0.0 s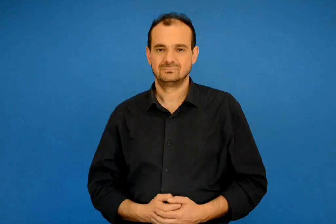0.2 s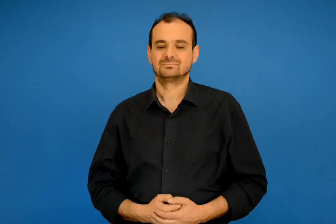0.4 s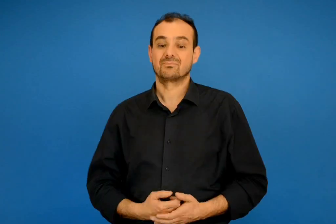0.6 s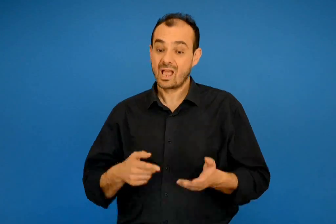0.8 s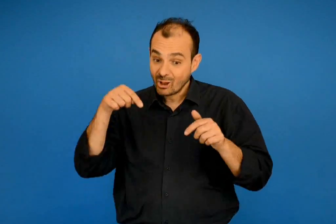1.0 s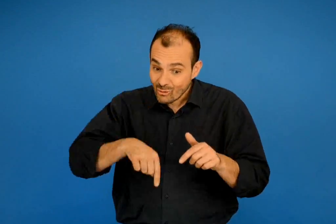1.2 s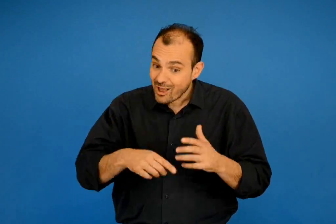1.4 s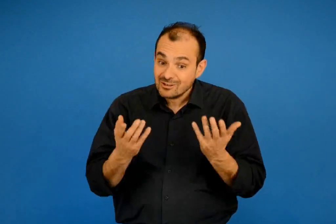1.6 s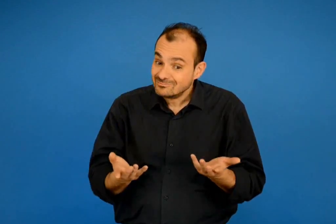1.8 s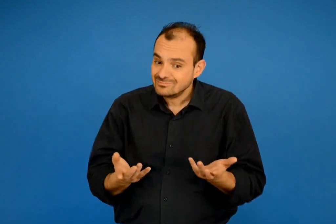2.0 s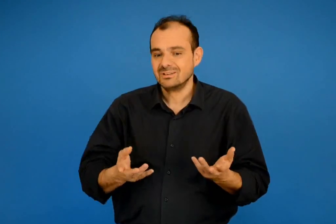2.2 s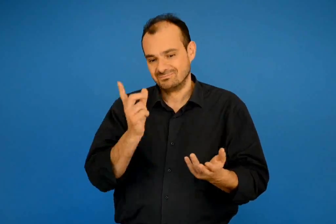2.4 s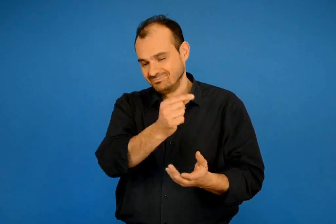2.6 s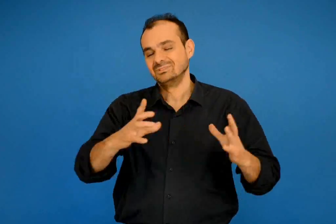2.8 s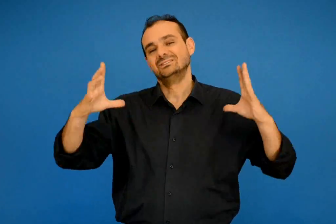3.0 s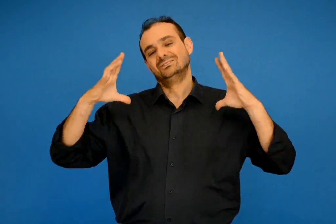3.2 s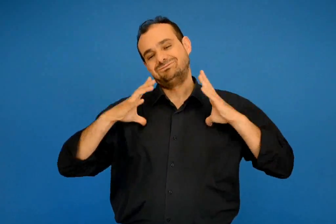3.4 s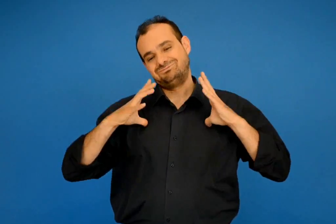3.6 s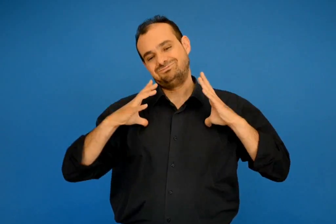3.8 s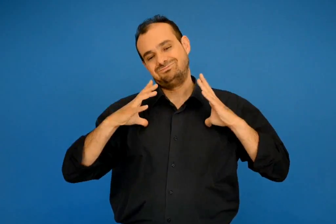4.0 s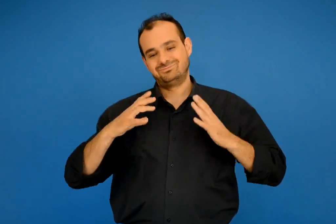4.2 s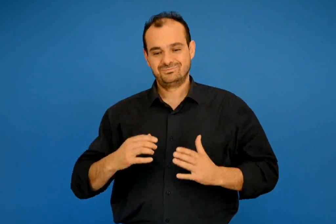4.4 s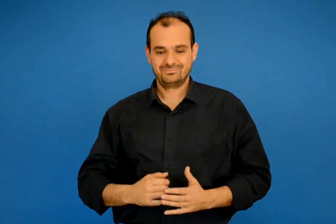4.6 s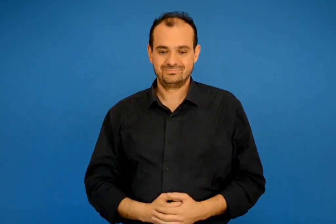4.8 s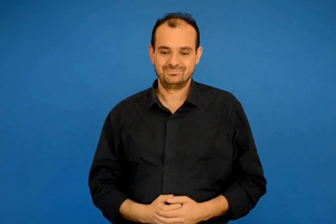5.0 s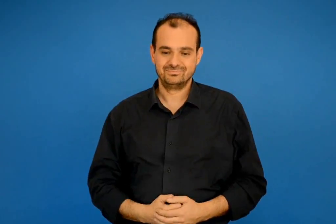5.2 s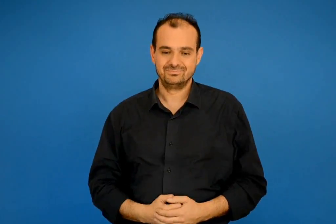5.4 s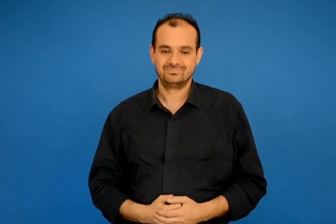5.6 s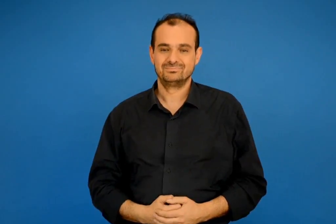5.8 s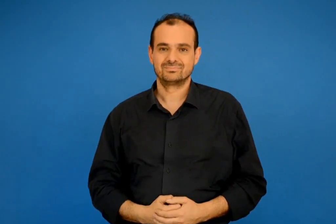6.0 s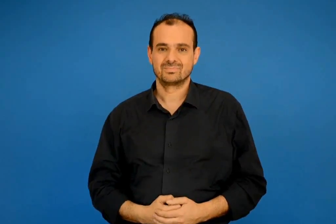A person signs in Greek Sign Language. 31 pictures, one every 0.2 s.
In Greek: και τώρα ξεκούραση
